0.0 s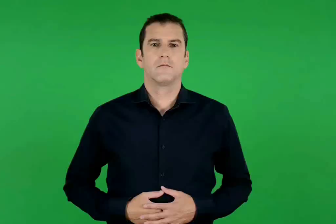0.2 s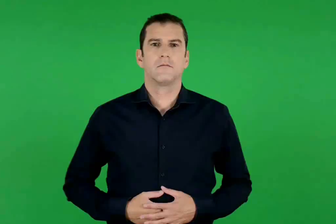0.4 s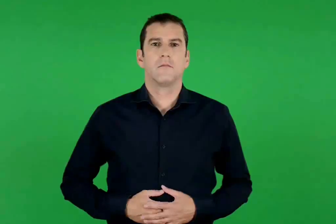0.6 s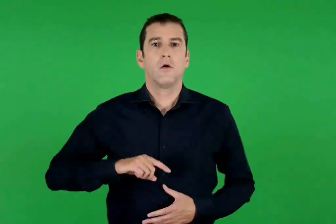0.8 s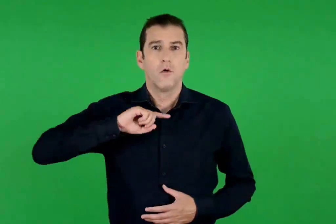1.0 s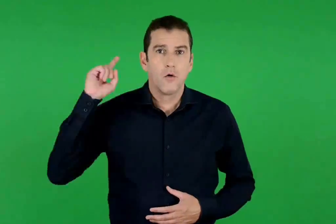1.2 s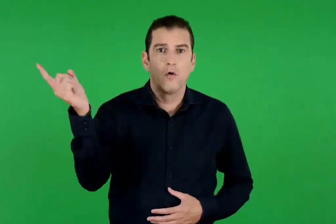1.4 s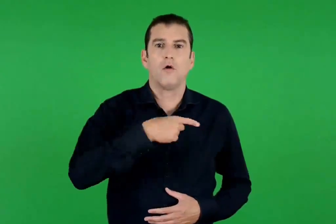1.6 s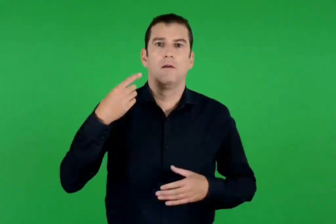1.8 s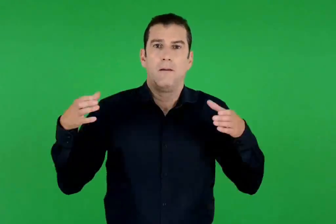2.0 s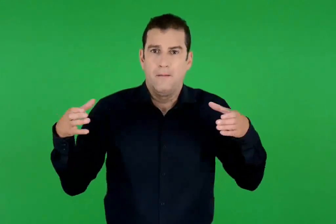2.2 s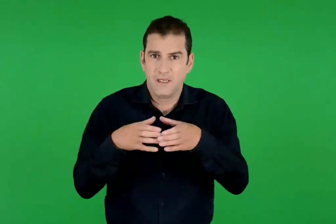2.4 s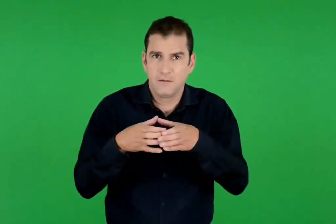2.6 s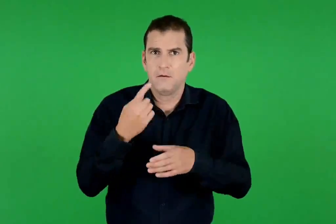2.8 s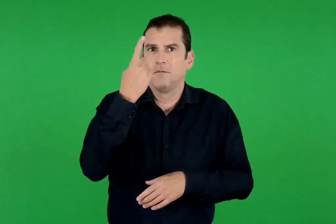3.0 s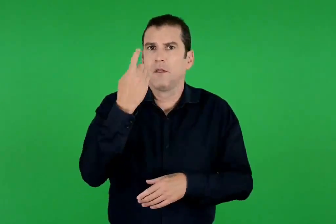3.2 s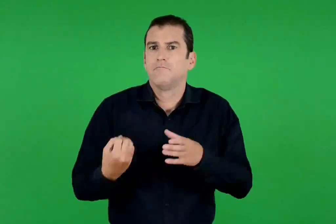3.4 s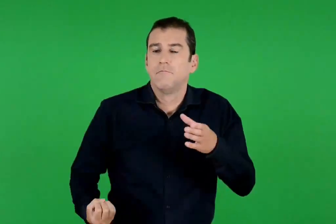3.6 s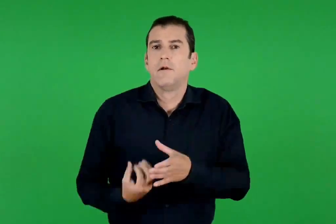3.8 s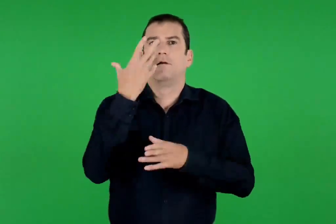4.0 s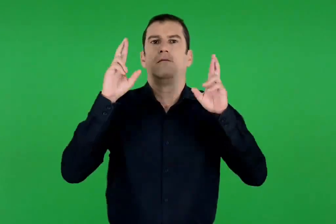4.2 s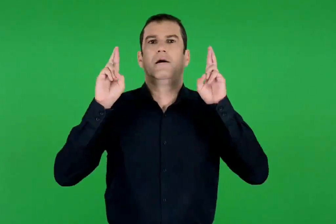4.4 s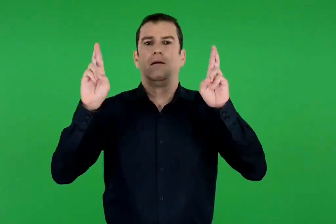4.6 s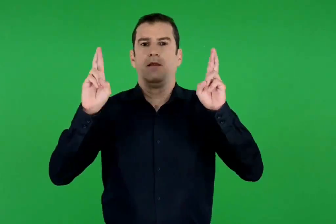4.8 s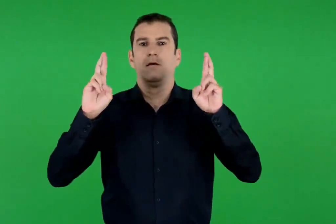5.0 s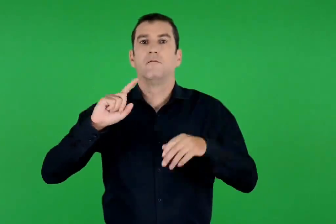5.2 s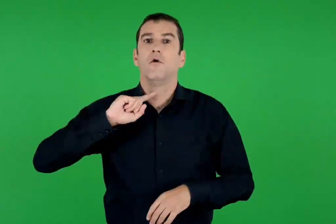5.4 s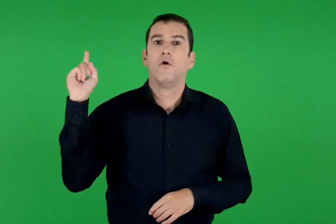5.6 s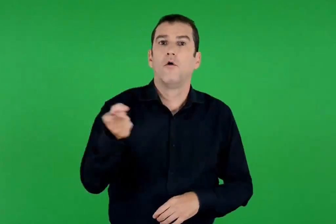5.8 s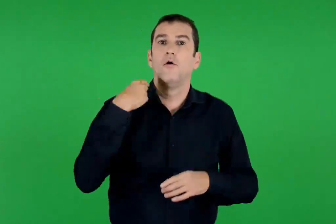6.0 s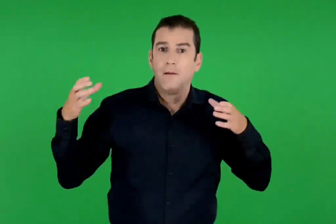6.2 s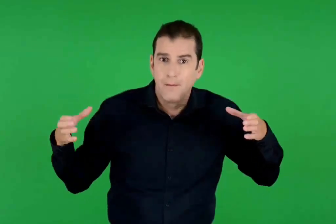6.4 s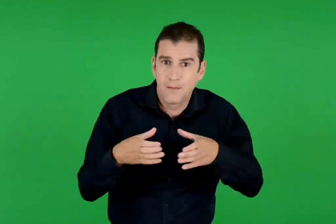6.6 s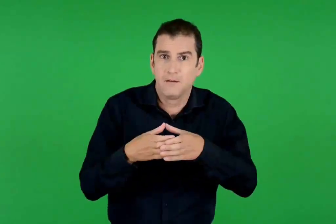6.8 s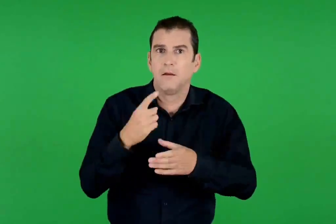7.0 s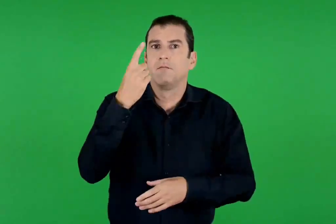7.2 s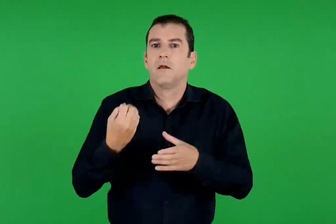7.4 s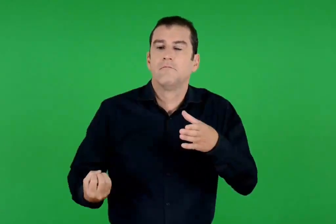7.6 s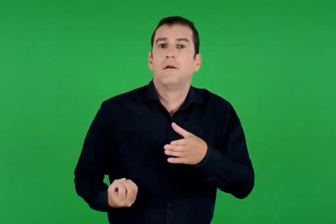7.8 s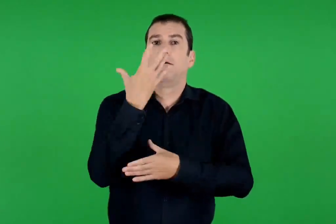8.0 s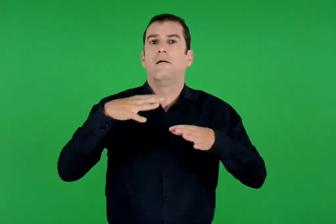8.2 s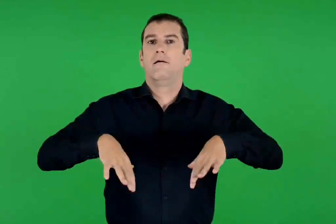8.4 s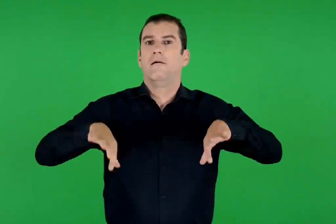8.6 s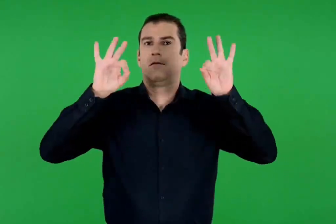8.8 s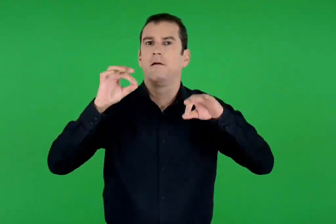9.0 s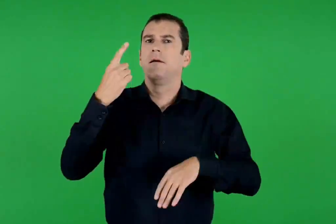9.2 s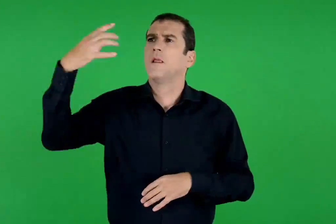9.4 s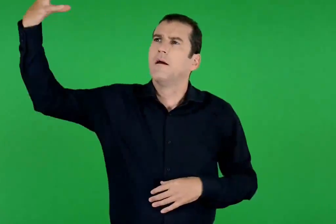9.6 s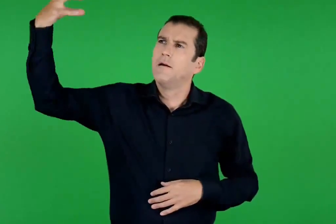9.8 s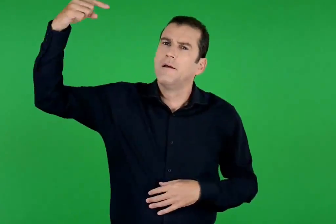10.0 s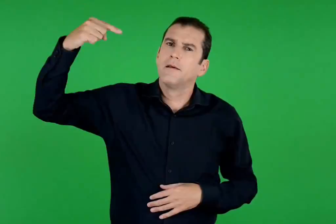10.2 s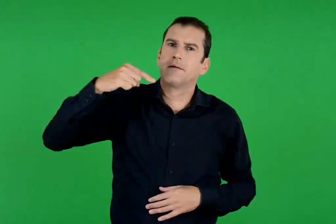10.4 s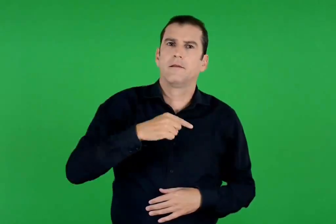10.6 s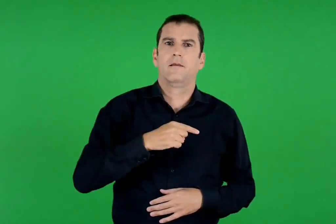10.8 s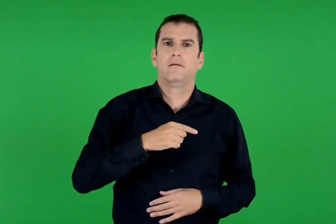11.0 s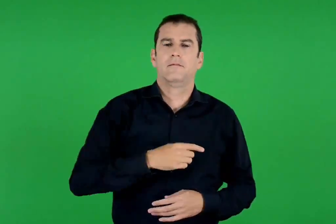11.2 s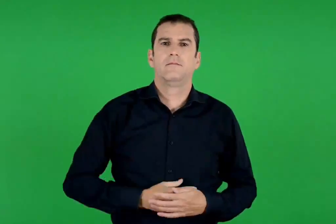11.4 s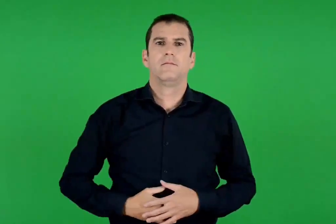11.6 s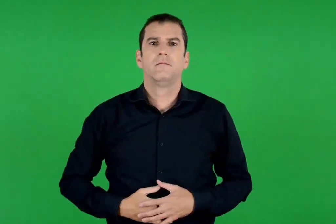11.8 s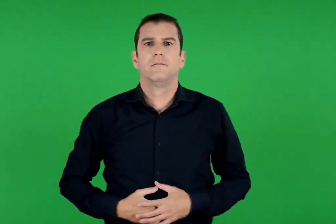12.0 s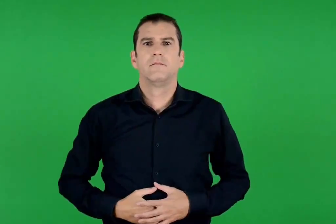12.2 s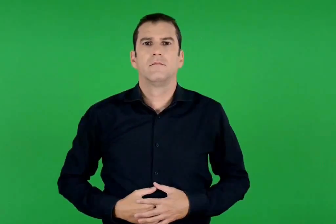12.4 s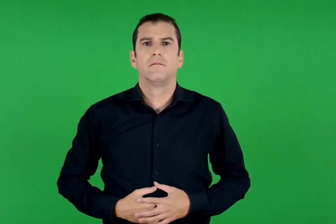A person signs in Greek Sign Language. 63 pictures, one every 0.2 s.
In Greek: όλοι μαζί , μια νέα ελπίδα όλοι μαζί μια νέα αρχή , μια ηλιαχτίδα
